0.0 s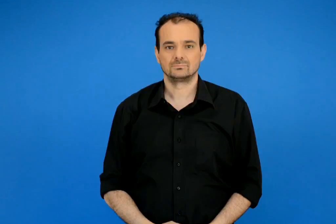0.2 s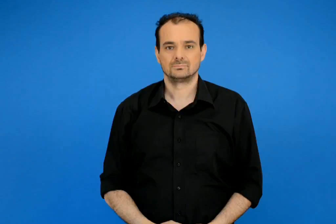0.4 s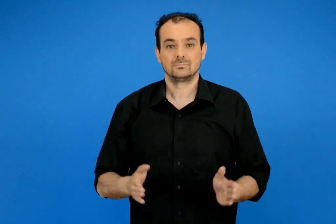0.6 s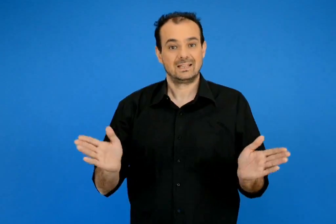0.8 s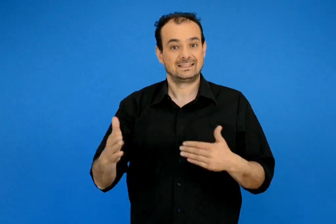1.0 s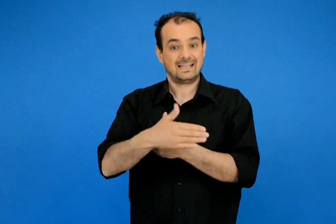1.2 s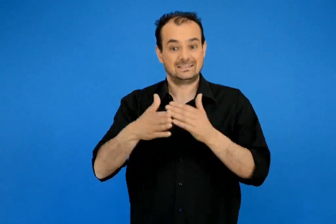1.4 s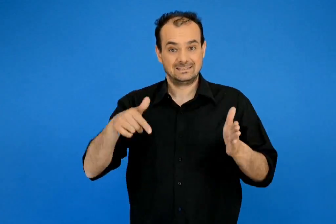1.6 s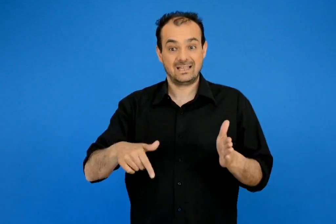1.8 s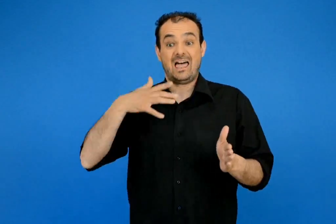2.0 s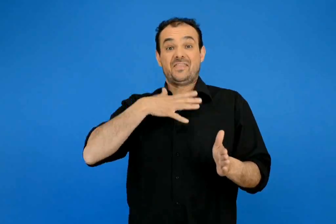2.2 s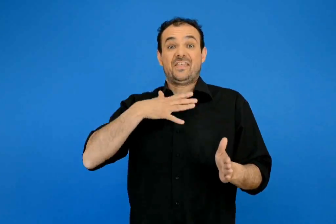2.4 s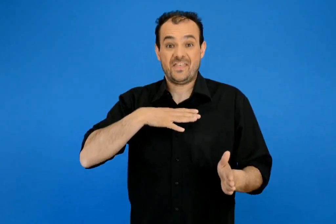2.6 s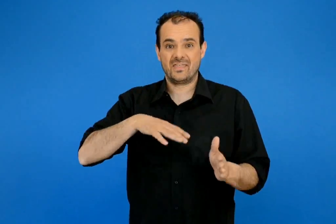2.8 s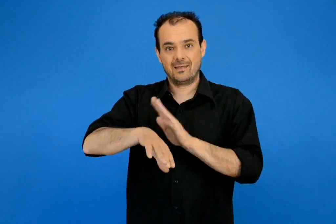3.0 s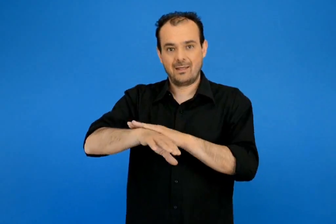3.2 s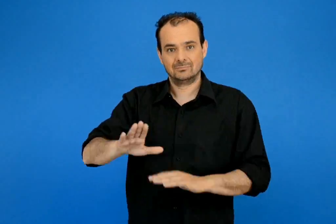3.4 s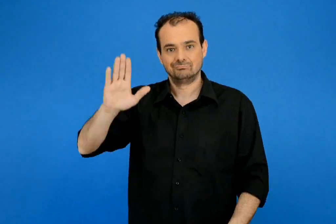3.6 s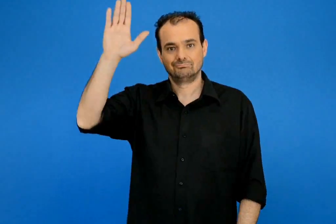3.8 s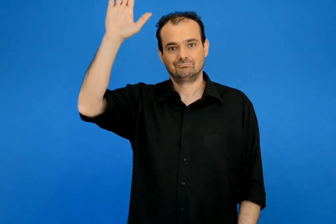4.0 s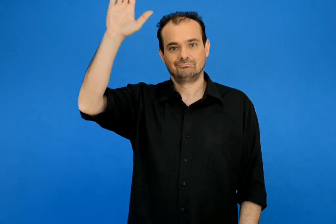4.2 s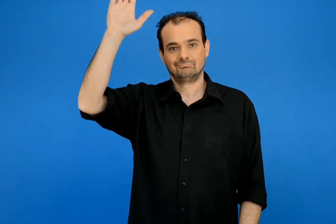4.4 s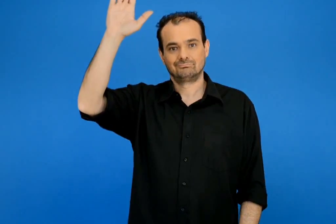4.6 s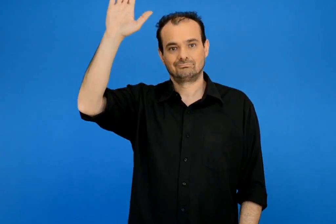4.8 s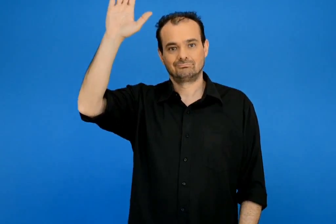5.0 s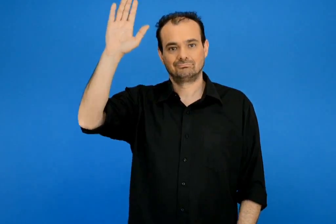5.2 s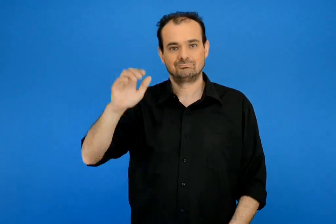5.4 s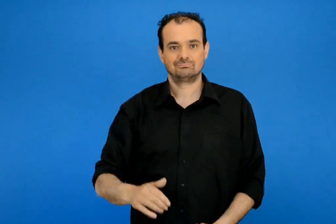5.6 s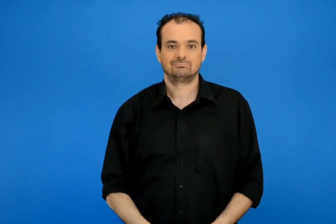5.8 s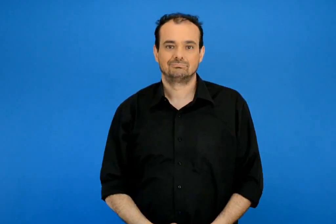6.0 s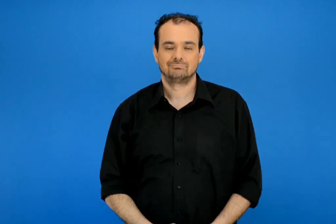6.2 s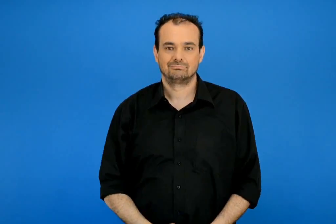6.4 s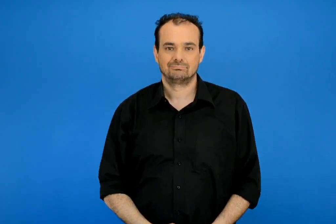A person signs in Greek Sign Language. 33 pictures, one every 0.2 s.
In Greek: όταν θέλουμε να μιλήσουμε στην τάξη σηκώνουμε το χέρι
